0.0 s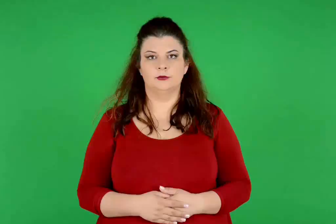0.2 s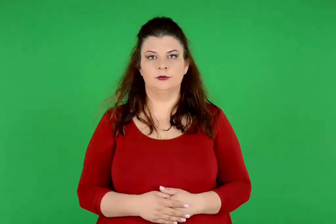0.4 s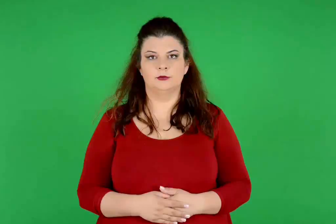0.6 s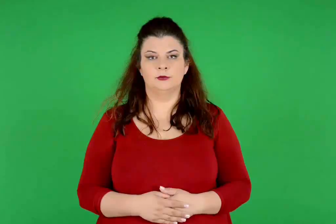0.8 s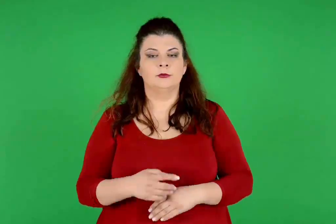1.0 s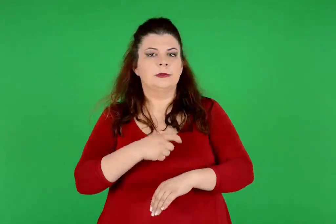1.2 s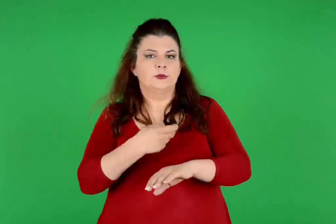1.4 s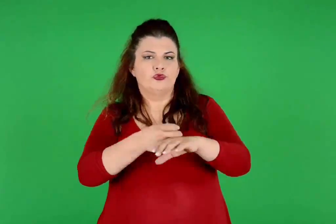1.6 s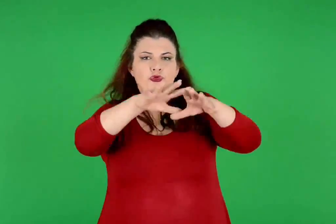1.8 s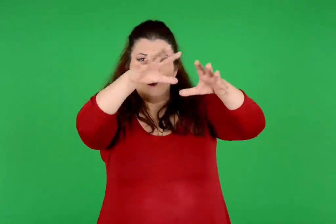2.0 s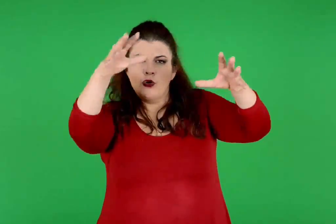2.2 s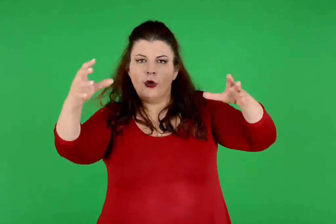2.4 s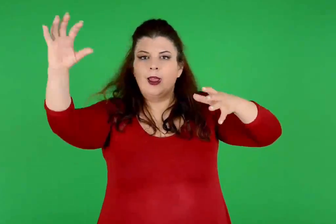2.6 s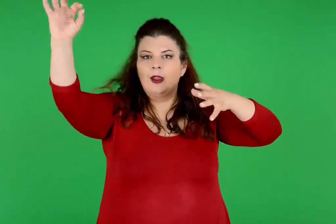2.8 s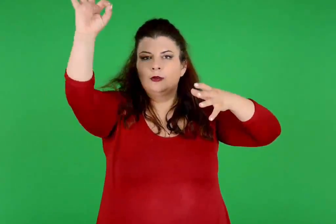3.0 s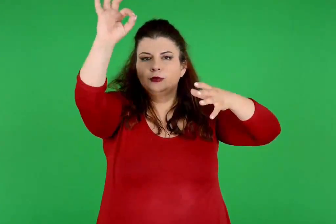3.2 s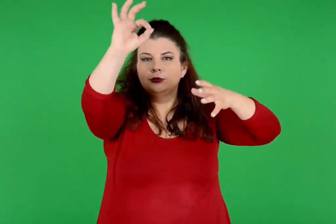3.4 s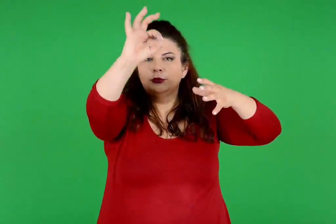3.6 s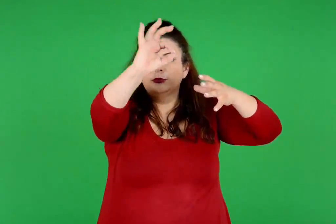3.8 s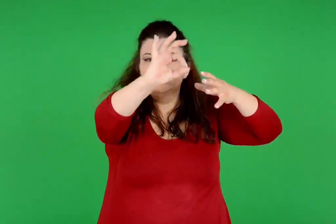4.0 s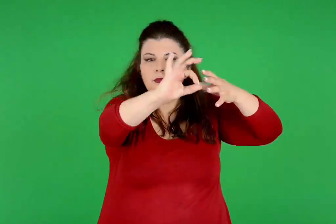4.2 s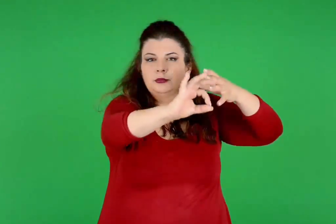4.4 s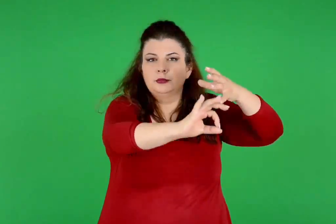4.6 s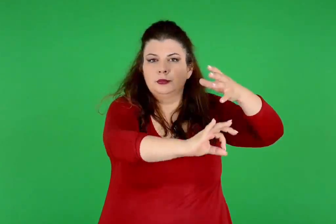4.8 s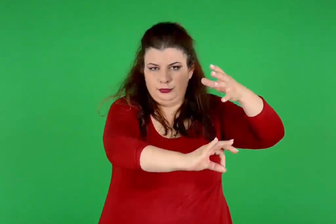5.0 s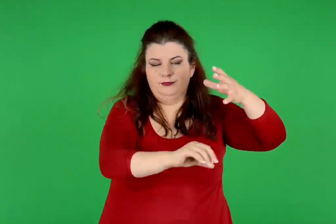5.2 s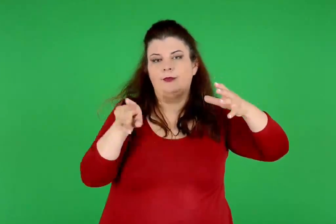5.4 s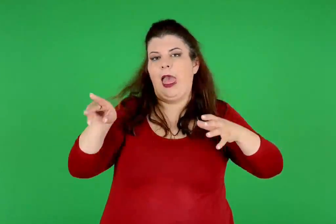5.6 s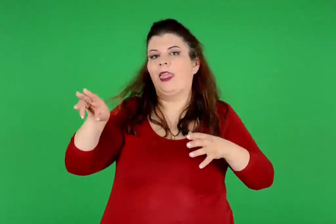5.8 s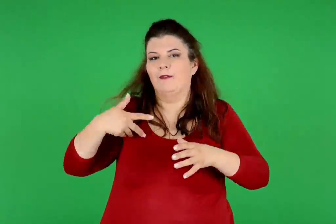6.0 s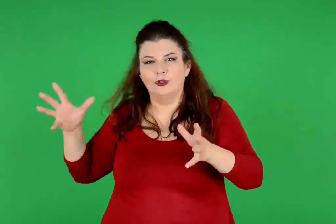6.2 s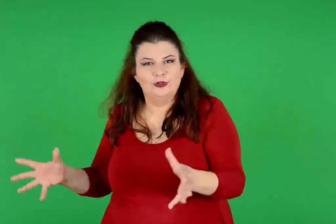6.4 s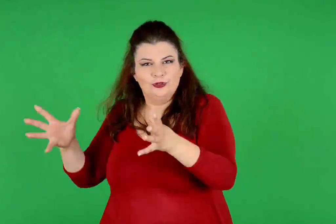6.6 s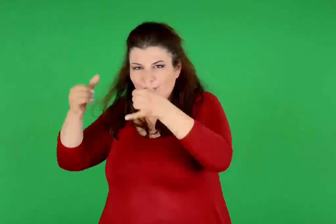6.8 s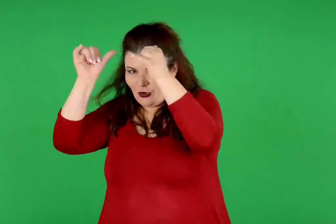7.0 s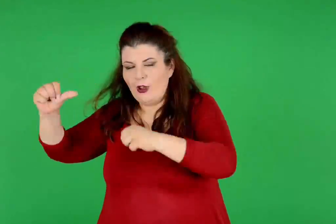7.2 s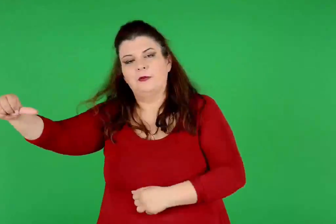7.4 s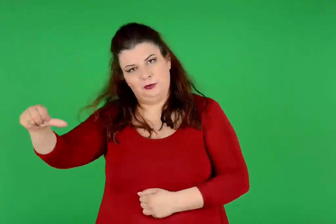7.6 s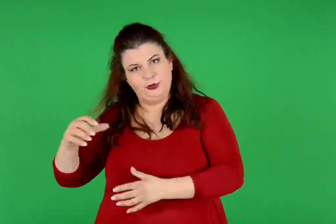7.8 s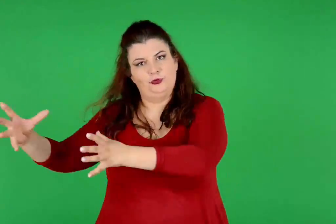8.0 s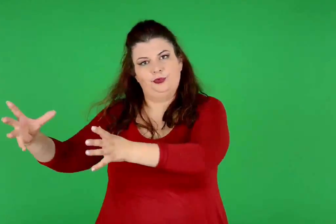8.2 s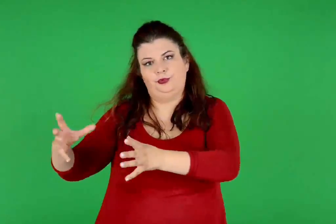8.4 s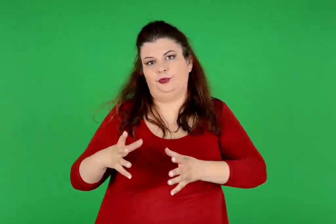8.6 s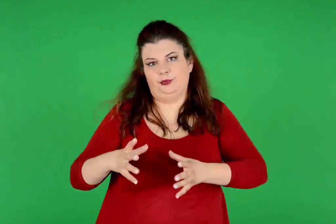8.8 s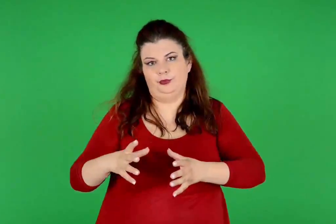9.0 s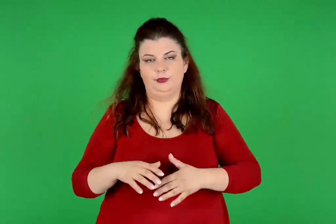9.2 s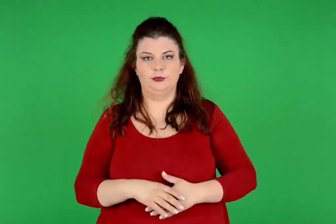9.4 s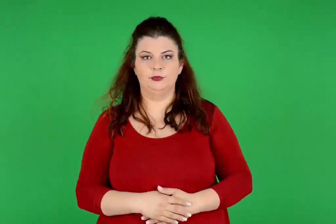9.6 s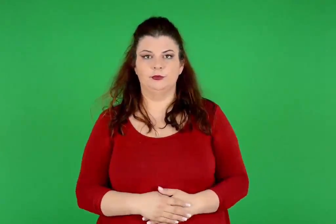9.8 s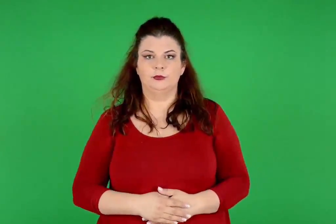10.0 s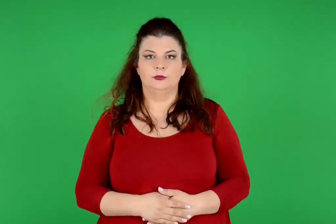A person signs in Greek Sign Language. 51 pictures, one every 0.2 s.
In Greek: όταν ο ήλιος θα κρυφτεί πίσω από το βουνό , ο αδερφός μου θα γυρίσει από τη βοσκή με τα ζώα μας
